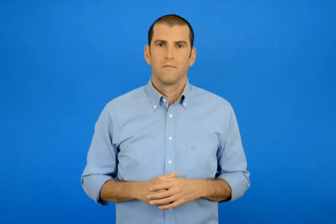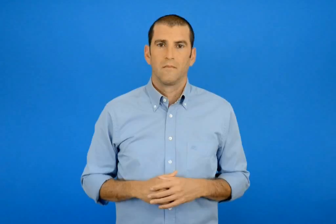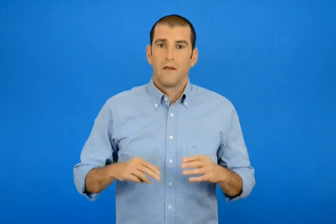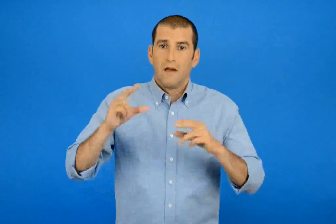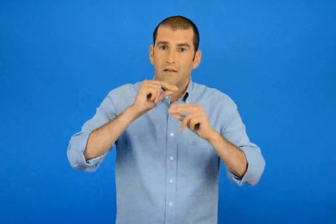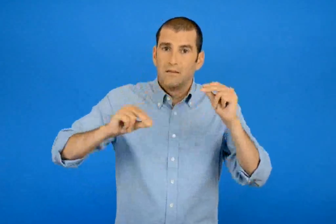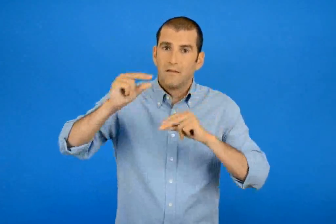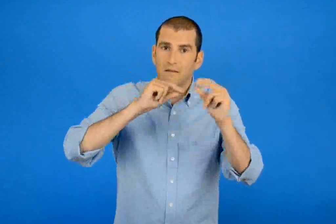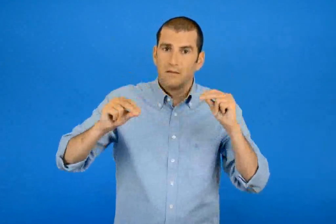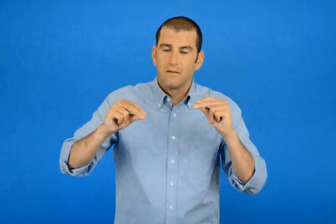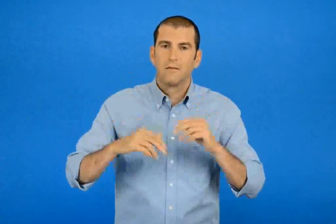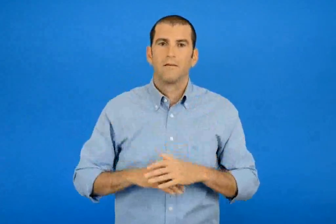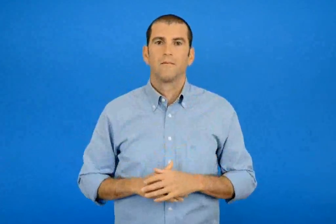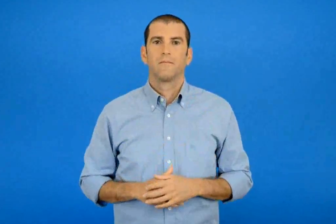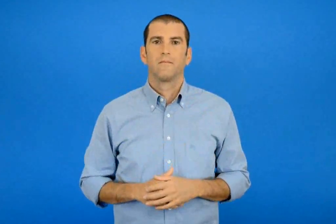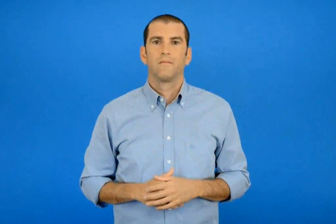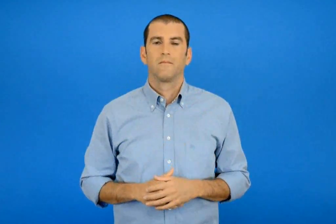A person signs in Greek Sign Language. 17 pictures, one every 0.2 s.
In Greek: να συζητάς
